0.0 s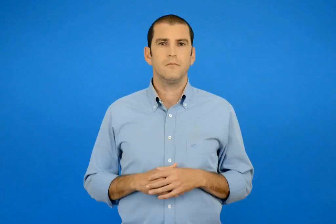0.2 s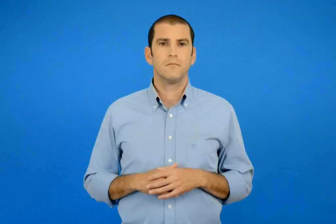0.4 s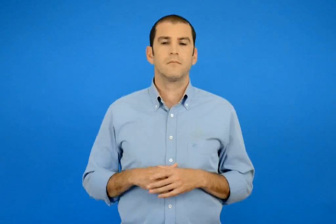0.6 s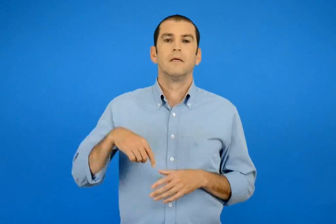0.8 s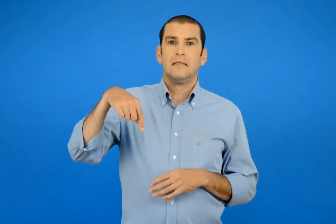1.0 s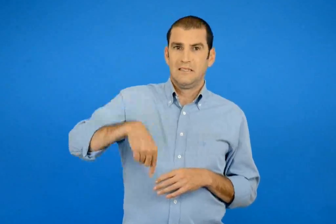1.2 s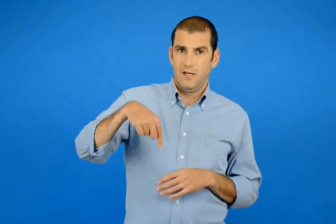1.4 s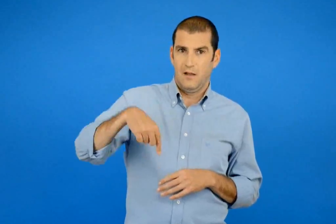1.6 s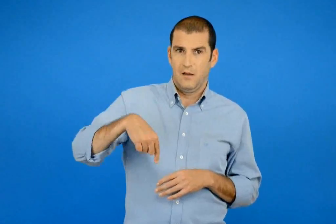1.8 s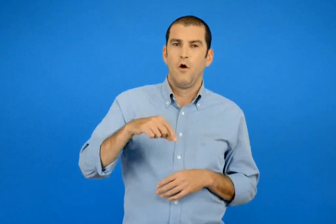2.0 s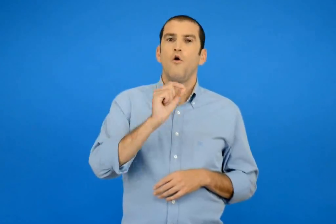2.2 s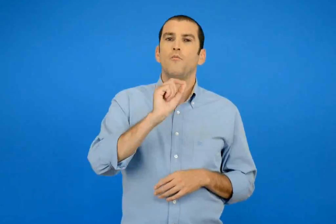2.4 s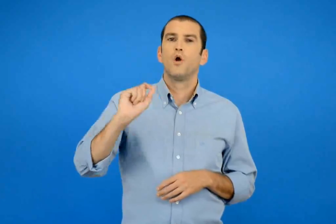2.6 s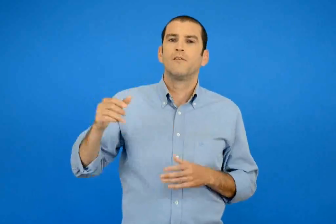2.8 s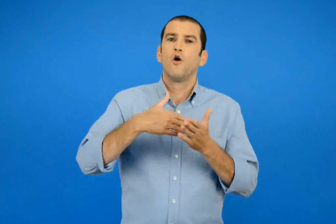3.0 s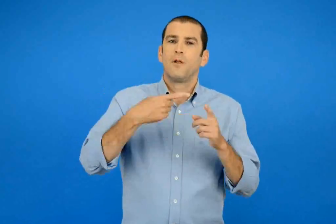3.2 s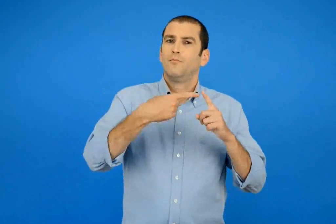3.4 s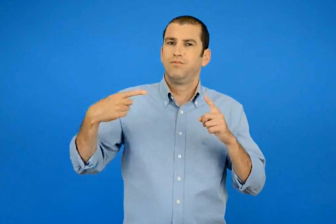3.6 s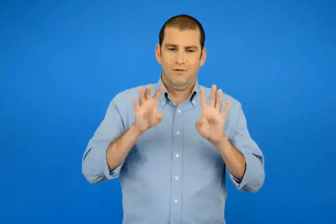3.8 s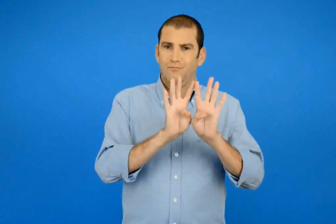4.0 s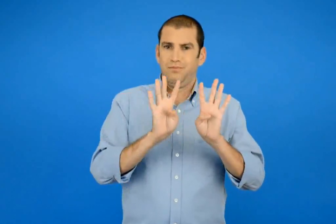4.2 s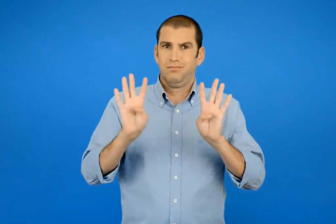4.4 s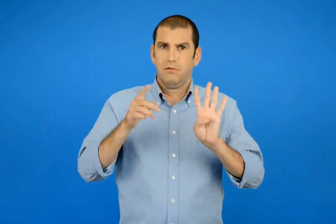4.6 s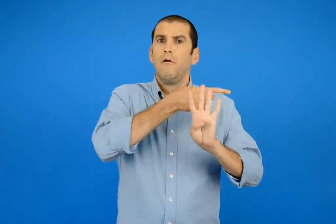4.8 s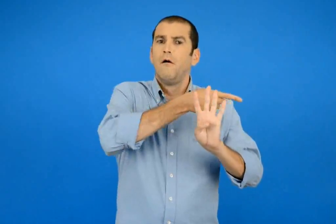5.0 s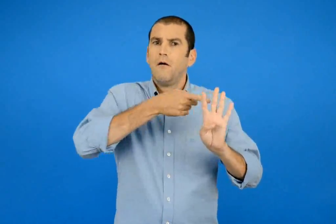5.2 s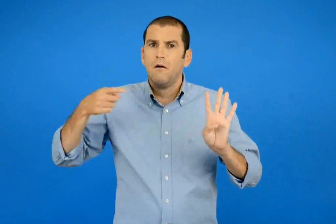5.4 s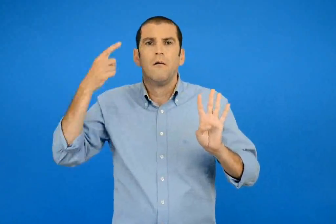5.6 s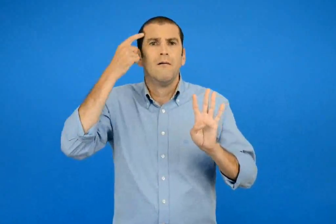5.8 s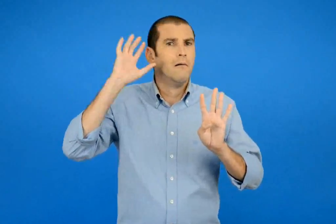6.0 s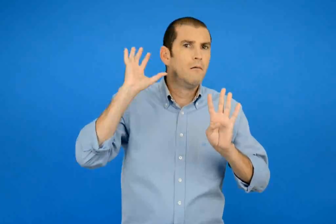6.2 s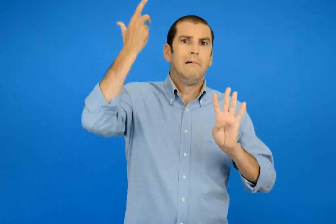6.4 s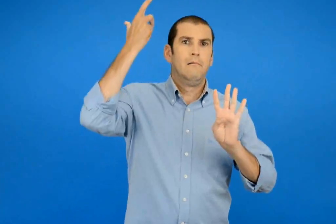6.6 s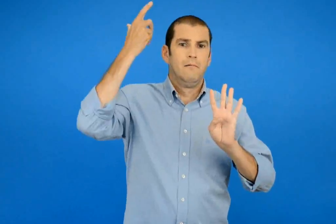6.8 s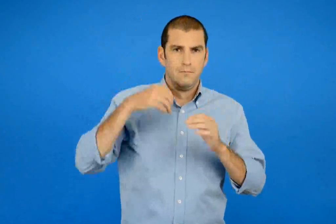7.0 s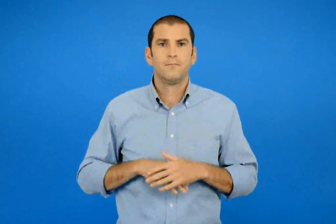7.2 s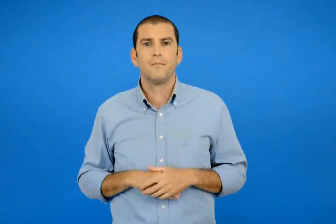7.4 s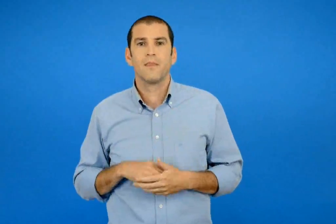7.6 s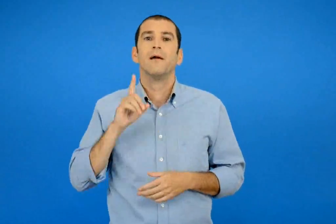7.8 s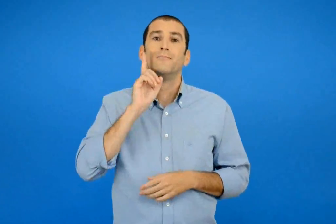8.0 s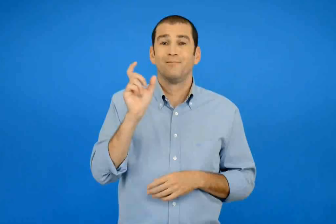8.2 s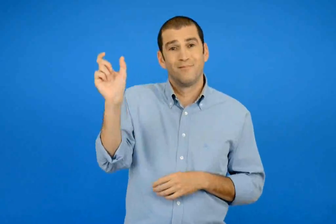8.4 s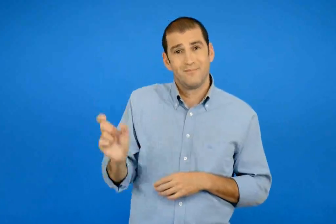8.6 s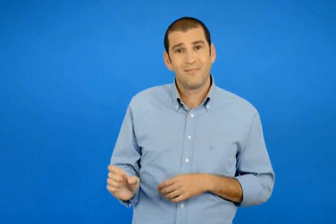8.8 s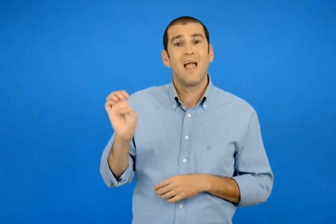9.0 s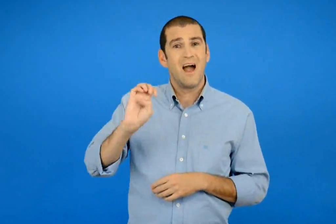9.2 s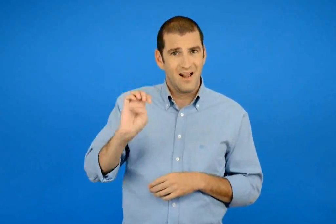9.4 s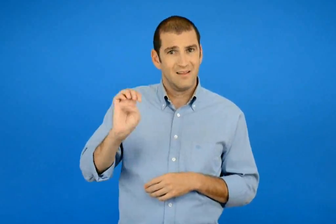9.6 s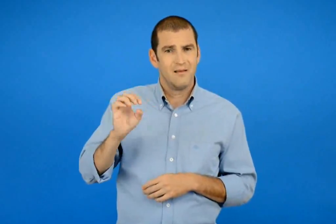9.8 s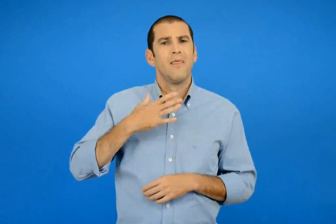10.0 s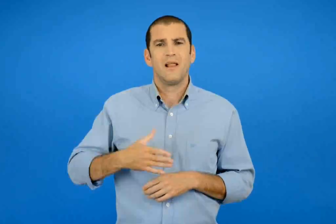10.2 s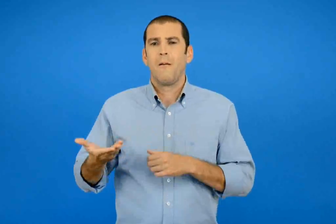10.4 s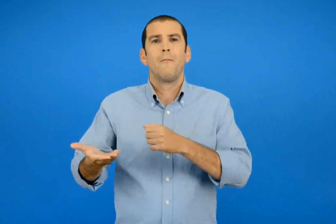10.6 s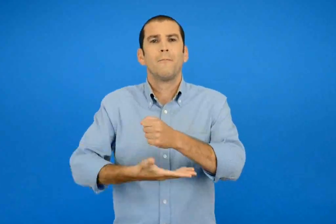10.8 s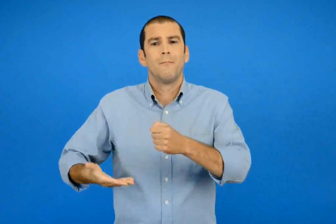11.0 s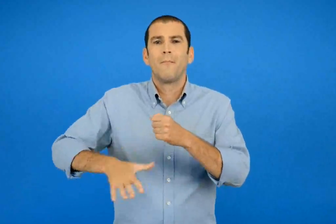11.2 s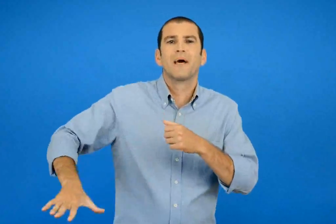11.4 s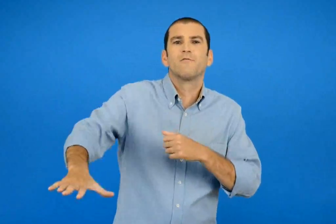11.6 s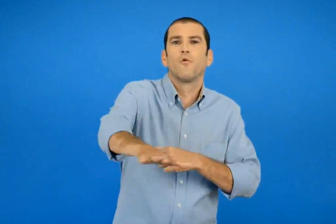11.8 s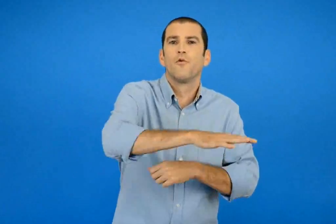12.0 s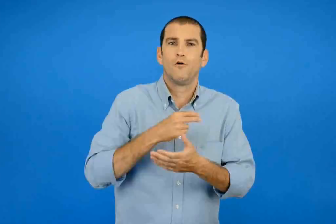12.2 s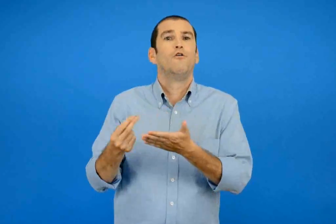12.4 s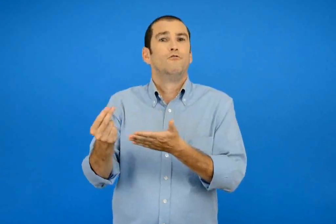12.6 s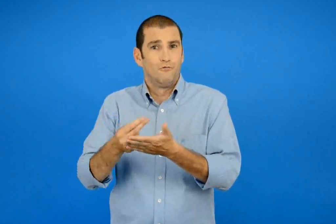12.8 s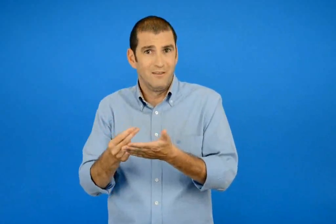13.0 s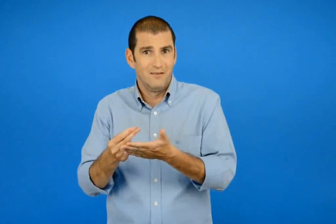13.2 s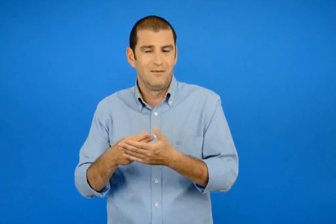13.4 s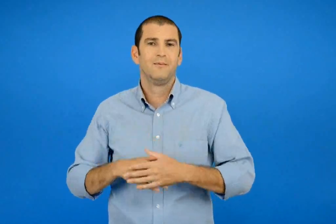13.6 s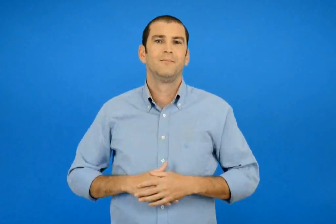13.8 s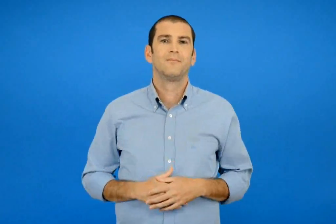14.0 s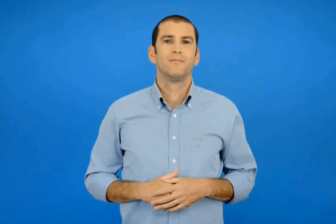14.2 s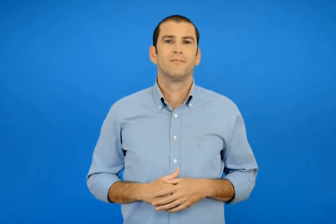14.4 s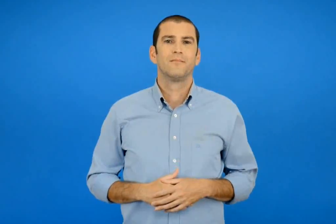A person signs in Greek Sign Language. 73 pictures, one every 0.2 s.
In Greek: σήμερα τα χρωματιστά μολύβια έχασαν τα λογικά τους πήγε η ελένη να ζωγραφίσει το περιβόλι
